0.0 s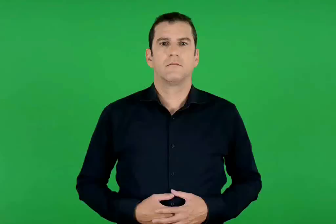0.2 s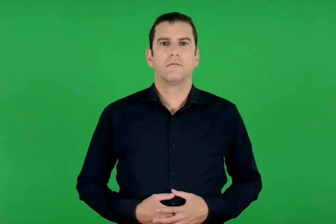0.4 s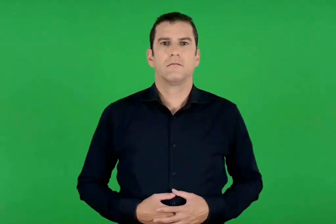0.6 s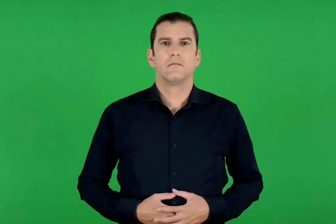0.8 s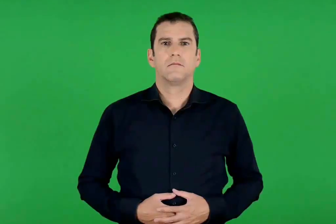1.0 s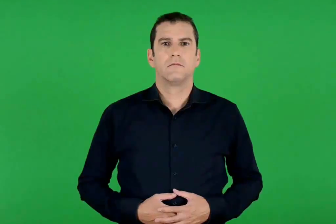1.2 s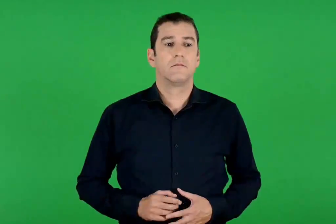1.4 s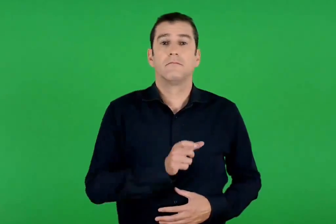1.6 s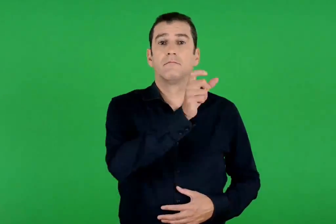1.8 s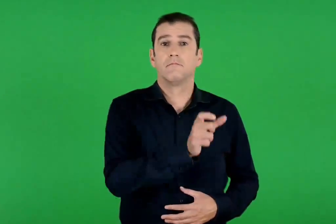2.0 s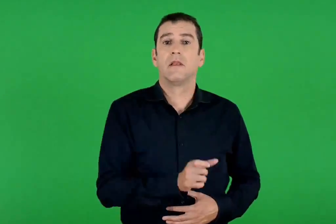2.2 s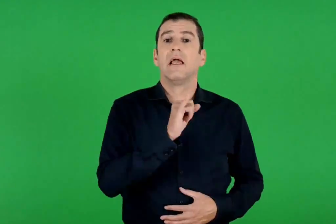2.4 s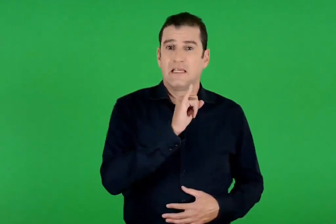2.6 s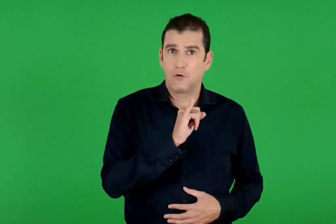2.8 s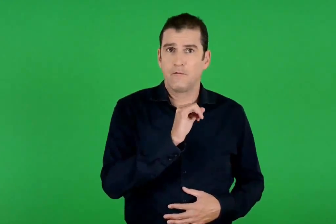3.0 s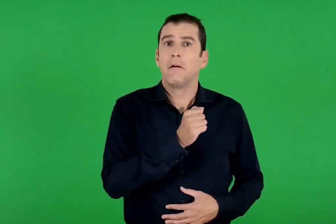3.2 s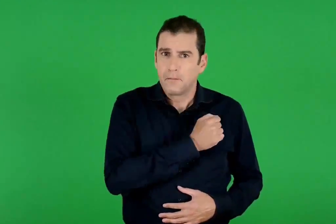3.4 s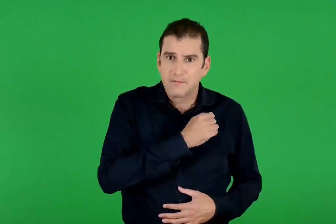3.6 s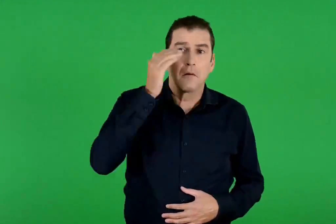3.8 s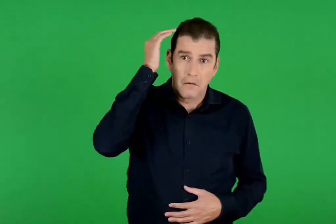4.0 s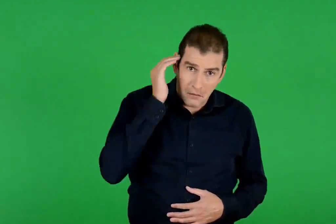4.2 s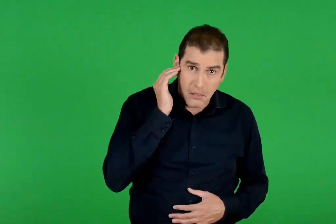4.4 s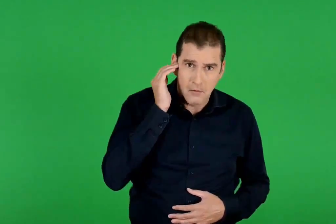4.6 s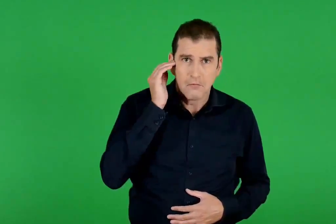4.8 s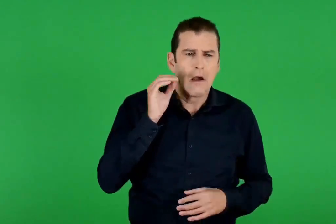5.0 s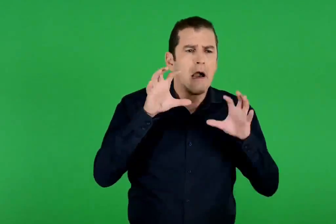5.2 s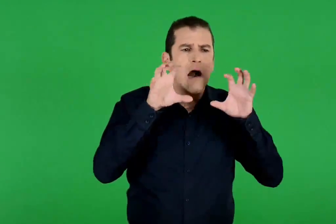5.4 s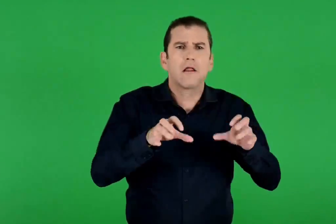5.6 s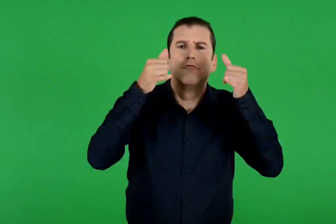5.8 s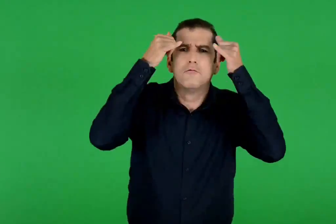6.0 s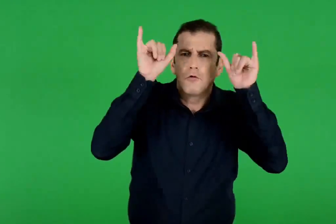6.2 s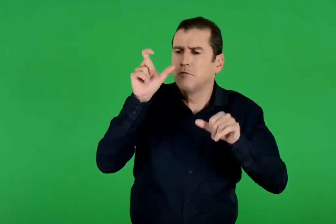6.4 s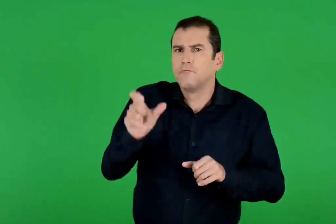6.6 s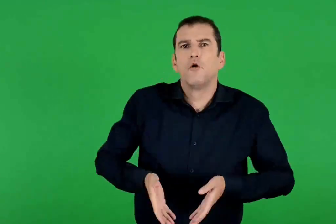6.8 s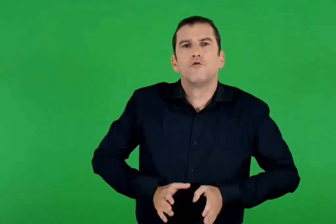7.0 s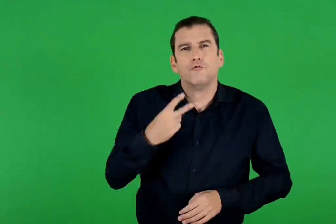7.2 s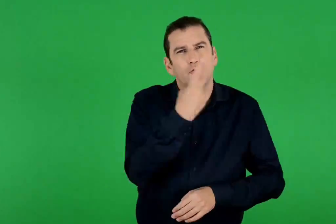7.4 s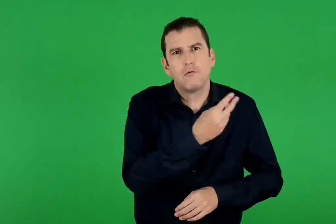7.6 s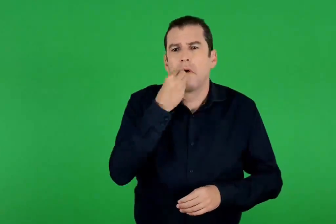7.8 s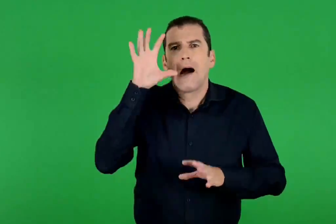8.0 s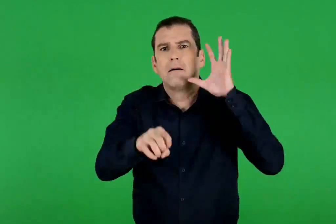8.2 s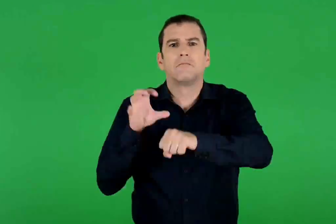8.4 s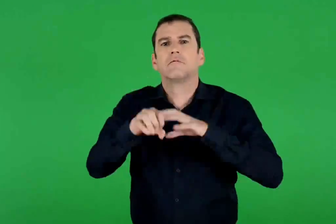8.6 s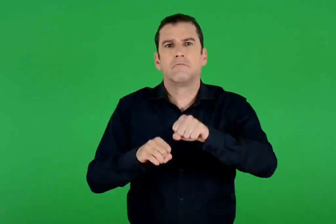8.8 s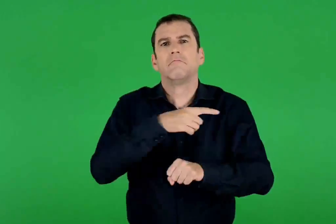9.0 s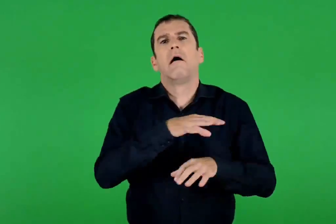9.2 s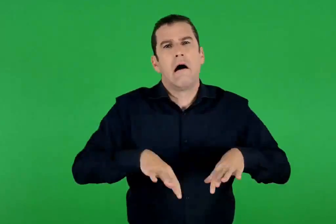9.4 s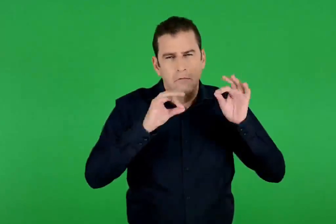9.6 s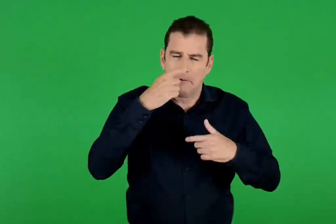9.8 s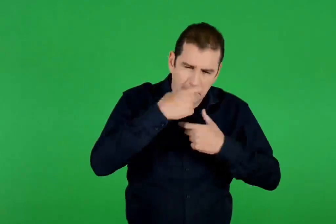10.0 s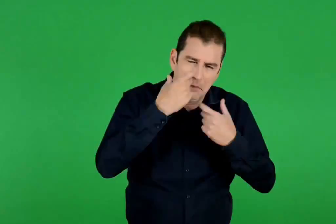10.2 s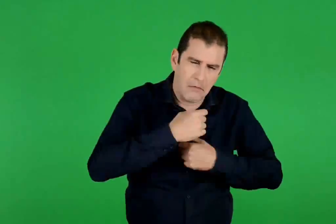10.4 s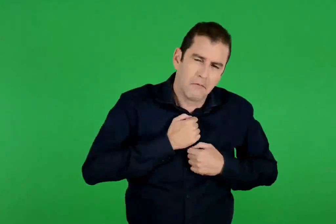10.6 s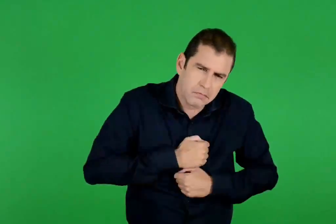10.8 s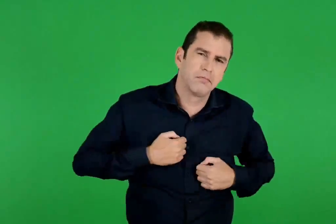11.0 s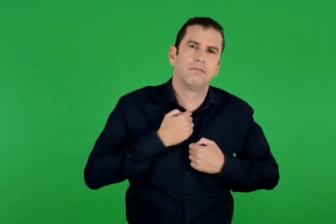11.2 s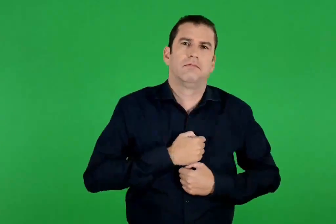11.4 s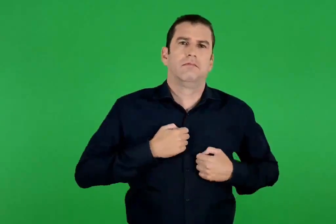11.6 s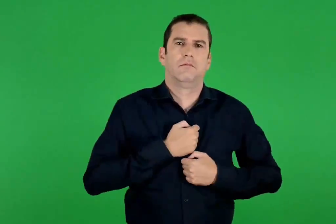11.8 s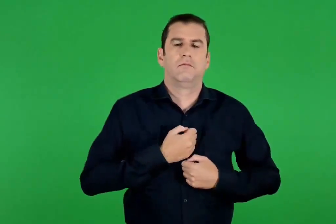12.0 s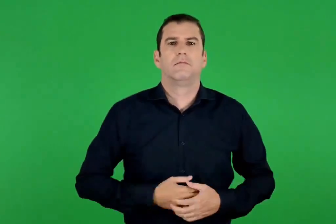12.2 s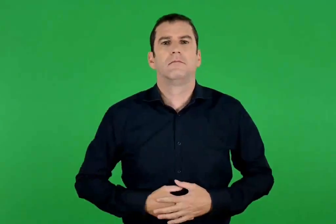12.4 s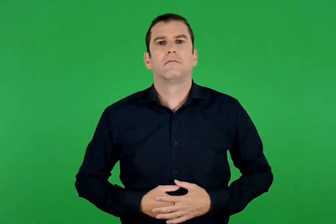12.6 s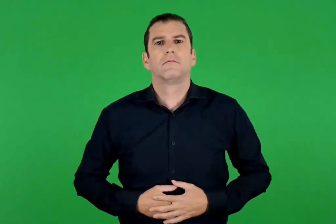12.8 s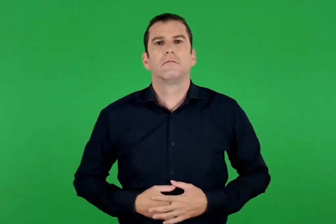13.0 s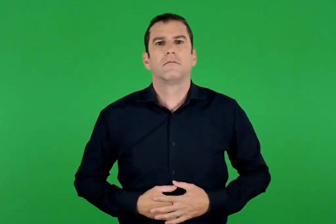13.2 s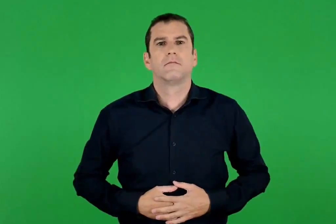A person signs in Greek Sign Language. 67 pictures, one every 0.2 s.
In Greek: ο ιακώβ , πιστεύοντας πως κάποιο άγριο θηρίο κατασπάραξε τον γιο του , άρχισε να θρηνεί και ήταν απαρηγόρητος
